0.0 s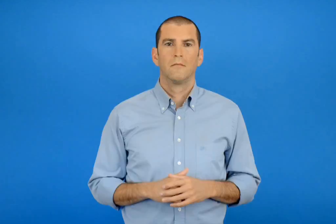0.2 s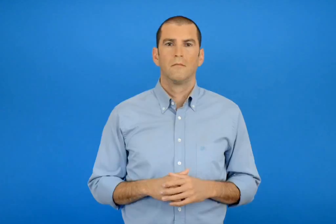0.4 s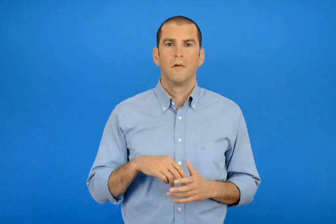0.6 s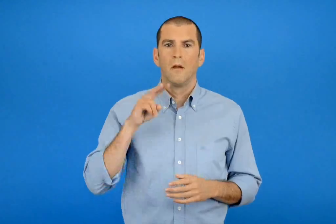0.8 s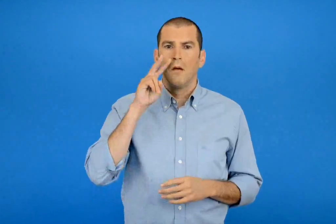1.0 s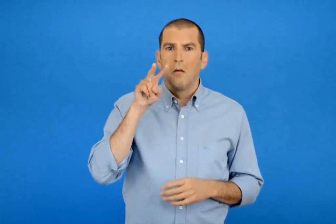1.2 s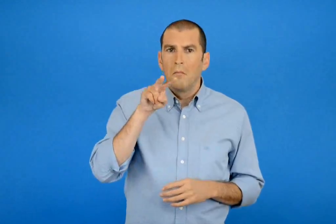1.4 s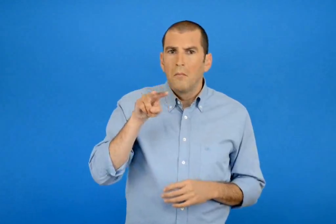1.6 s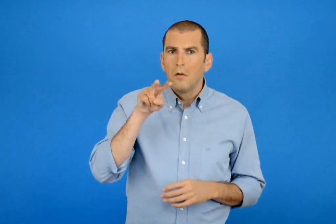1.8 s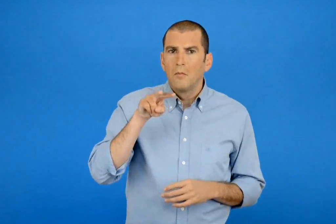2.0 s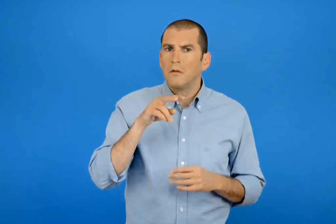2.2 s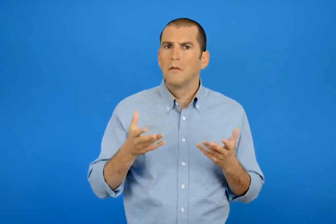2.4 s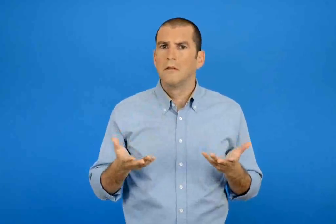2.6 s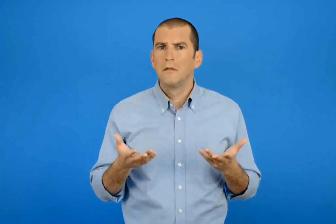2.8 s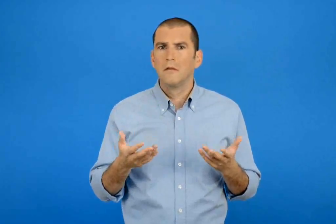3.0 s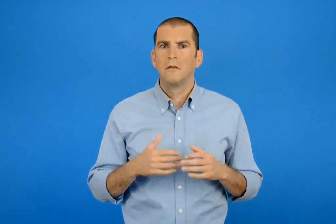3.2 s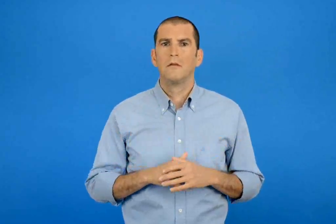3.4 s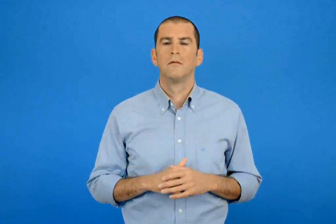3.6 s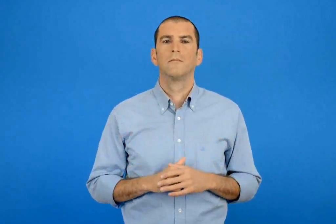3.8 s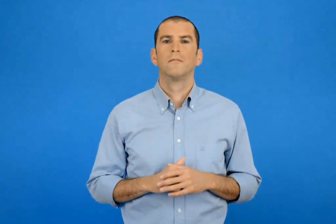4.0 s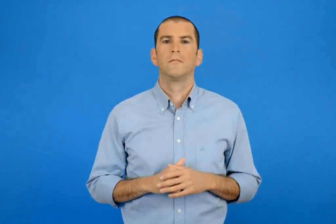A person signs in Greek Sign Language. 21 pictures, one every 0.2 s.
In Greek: τι παρατηρούμε
